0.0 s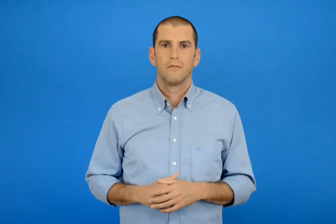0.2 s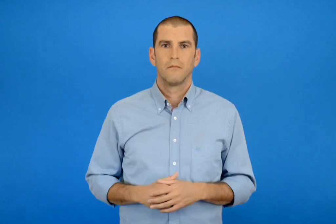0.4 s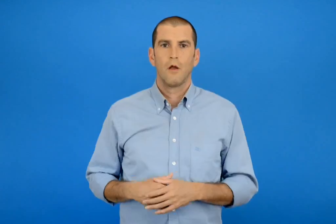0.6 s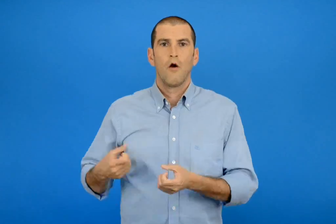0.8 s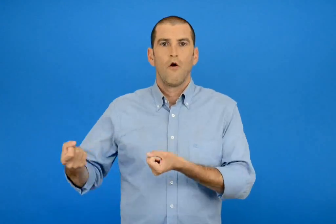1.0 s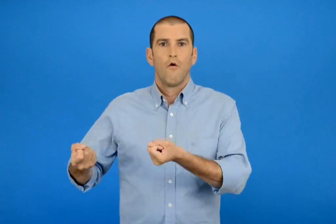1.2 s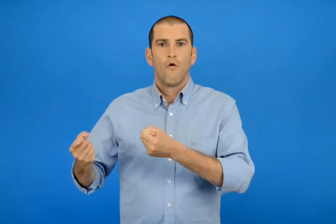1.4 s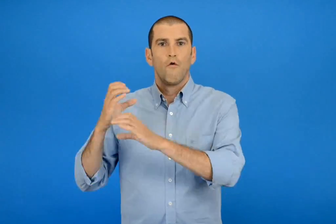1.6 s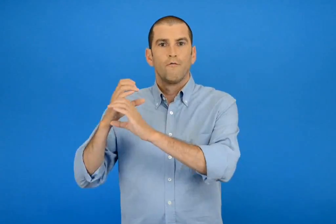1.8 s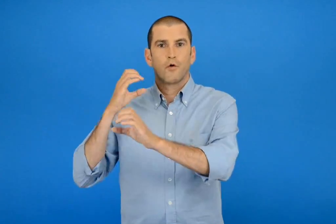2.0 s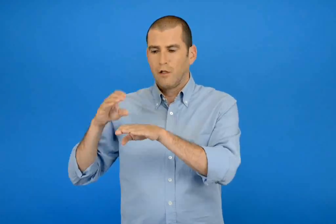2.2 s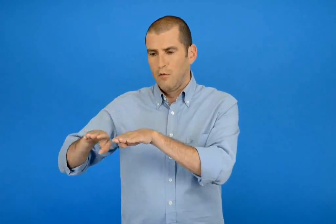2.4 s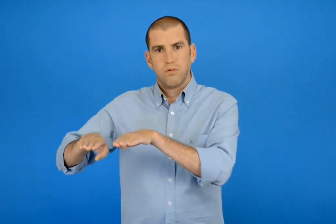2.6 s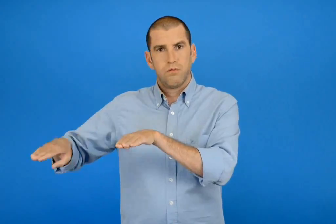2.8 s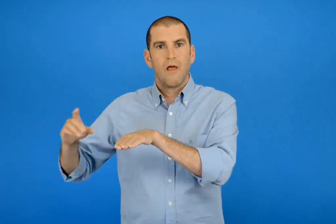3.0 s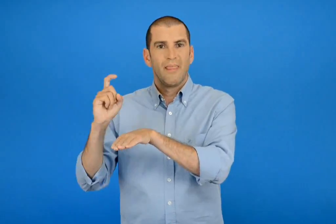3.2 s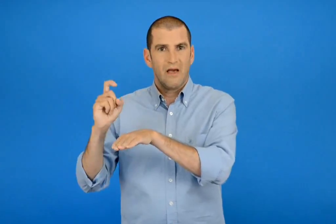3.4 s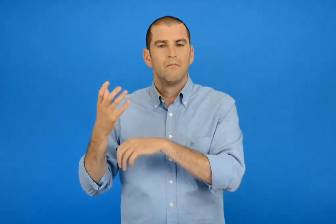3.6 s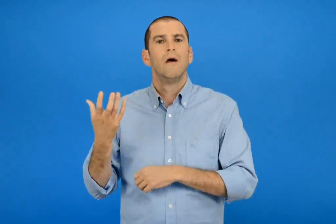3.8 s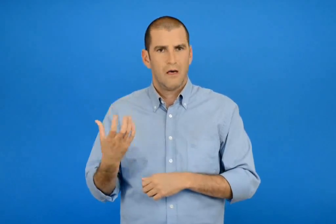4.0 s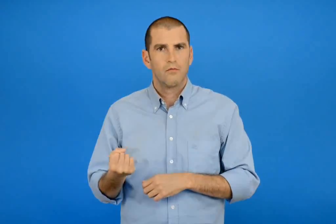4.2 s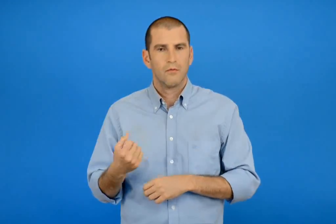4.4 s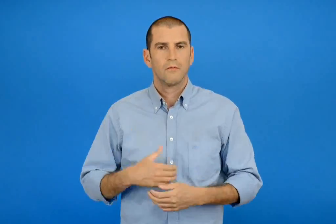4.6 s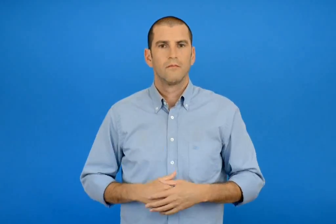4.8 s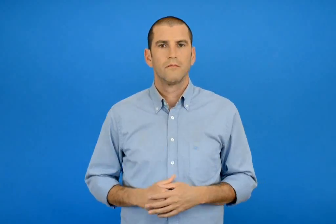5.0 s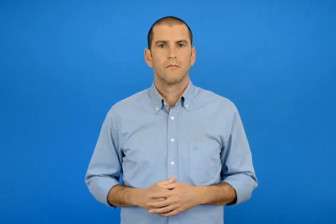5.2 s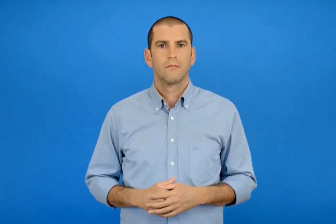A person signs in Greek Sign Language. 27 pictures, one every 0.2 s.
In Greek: τα 10 φορτηγά έχουν
